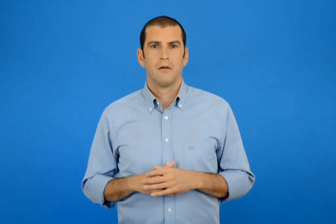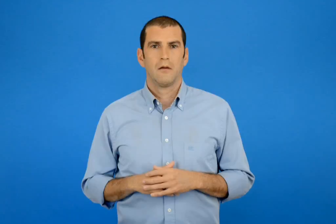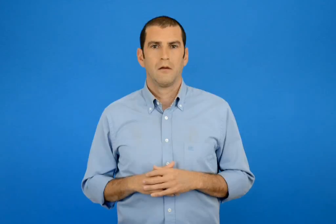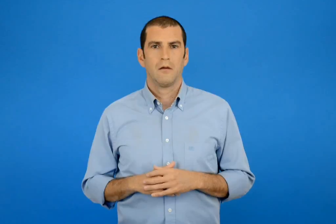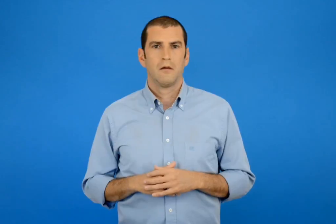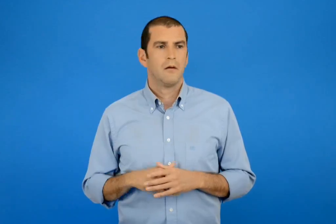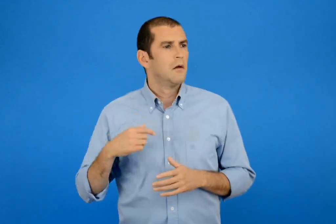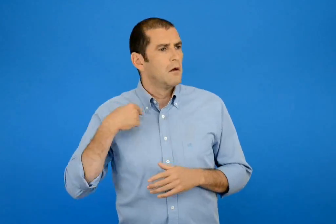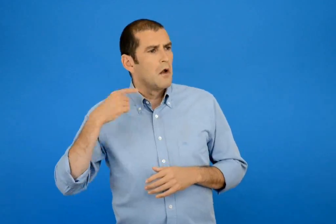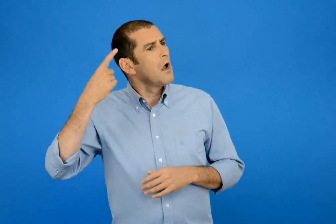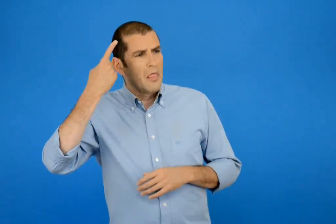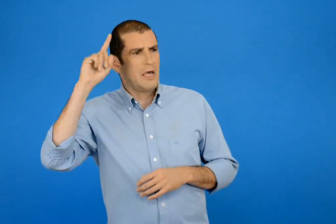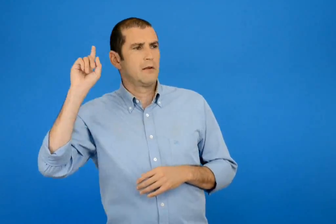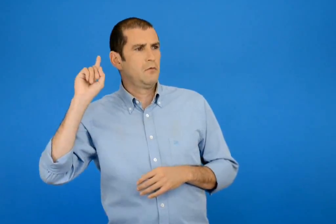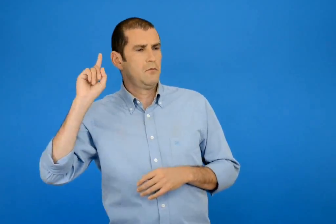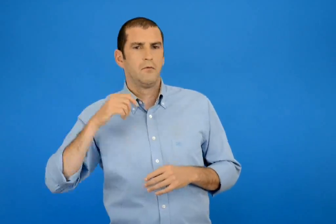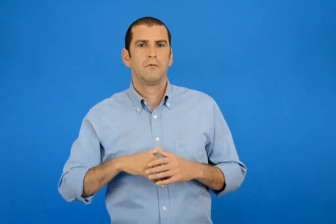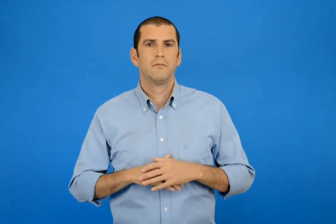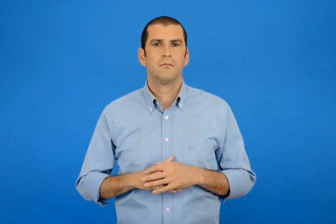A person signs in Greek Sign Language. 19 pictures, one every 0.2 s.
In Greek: δεν το κθερω
